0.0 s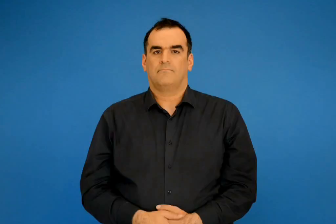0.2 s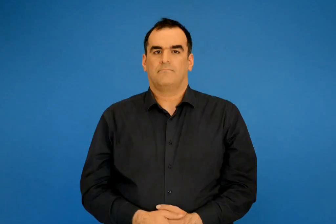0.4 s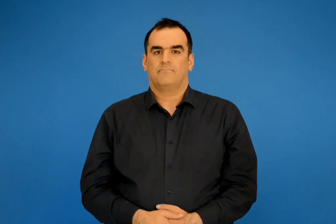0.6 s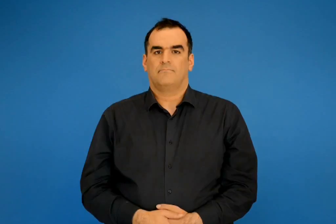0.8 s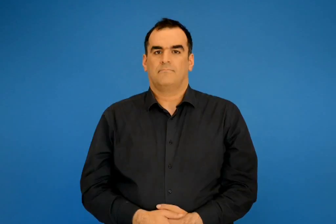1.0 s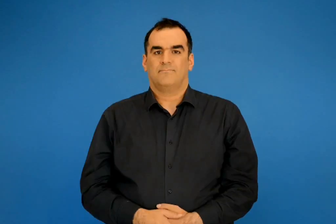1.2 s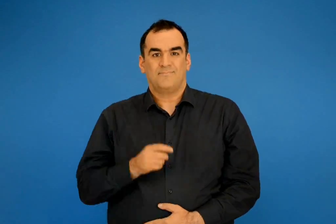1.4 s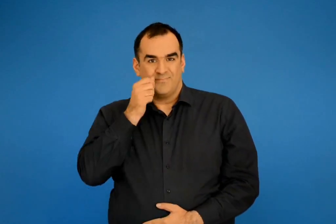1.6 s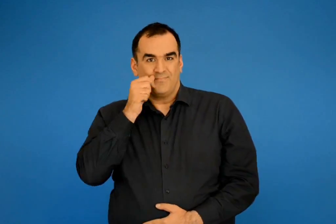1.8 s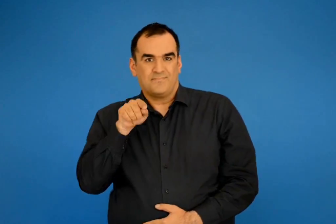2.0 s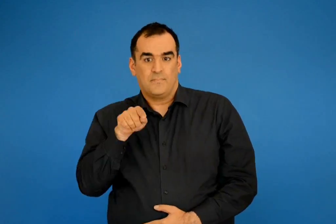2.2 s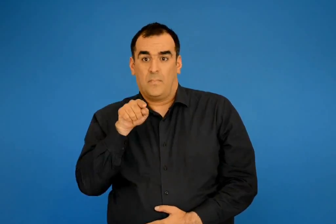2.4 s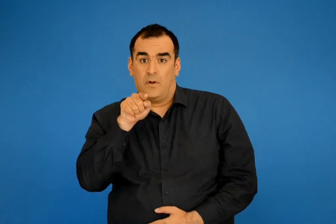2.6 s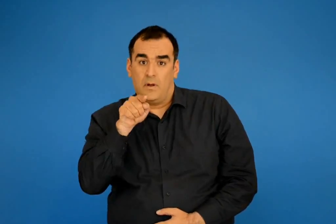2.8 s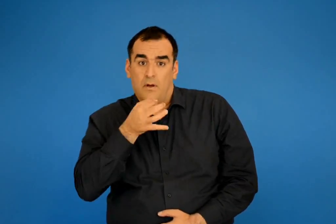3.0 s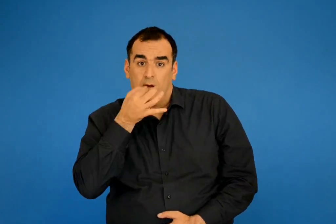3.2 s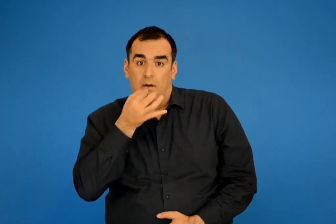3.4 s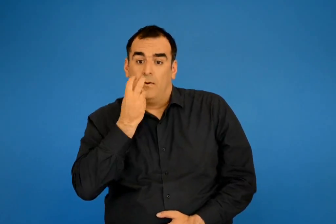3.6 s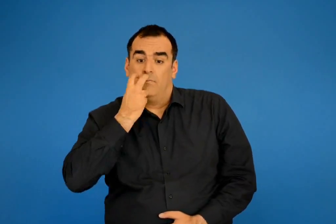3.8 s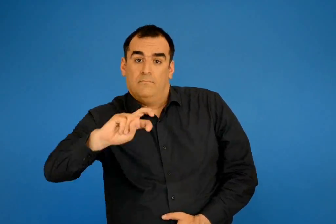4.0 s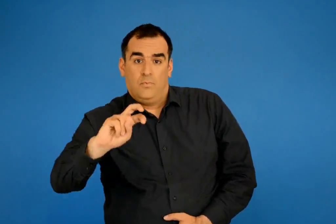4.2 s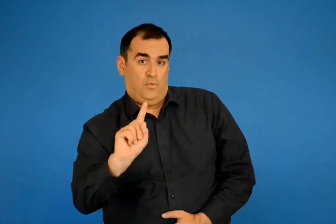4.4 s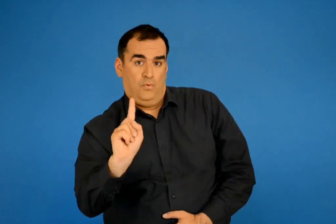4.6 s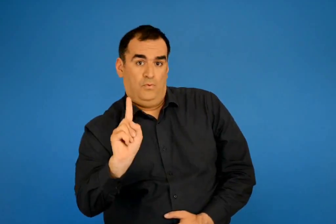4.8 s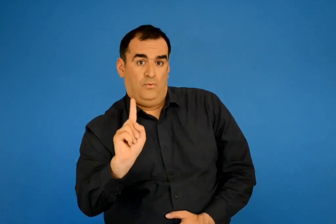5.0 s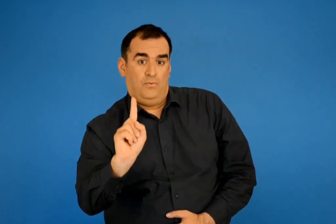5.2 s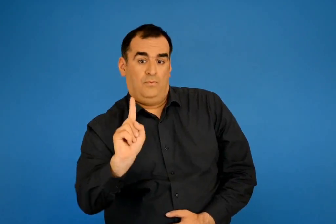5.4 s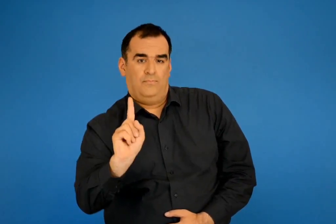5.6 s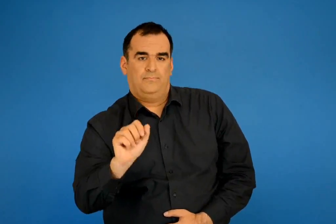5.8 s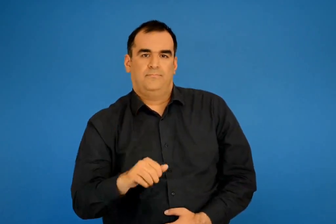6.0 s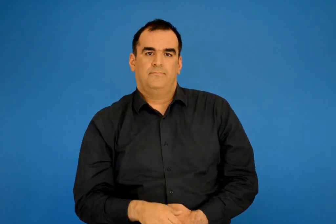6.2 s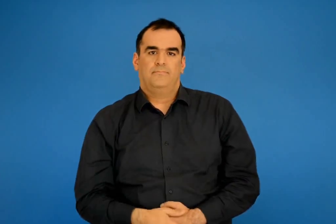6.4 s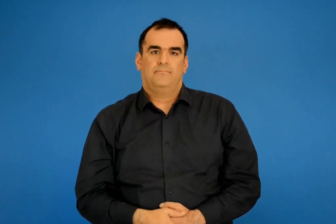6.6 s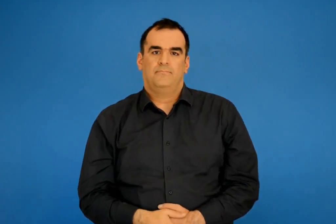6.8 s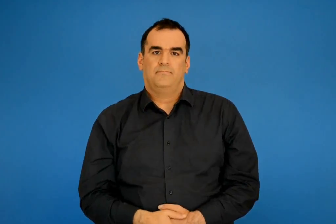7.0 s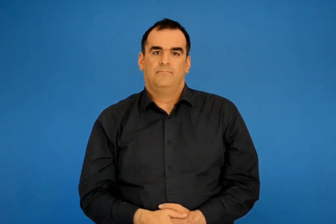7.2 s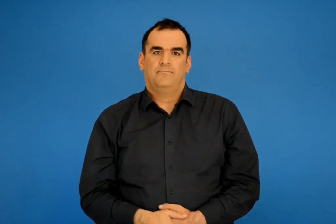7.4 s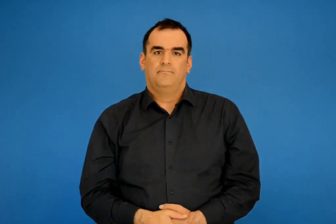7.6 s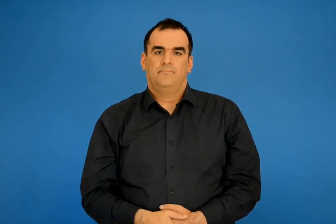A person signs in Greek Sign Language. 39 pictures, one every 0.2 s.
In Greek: δεδεδε θα μου πάρεις τη μιλιά ; ρώτησε τρομαγμένος ο λάμπης
